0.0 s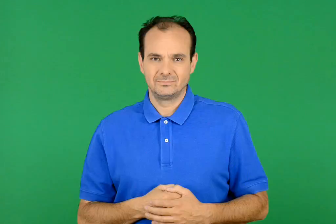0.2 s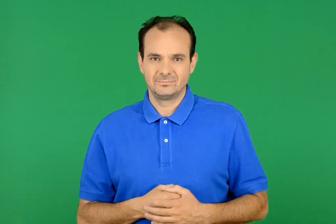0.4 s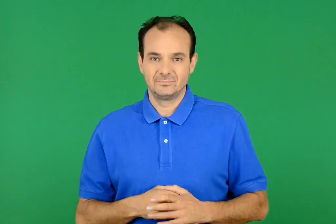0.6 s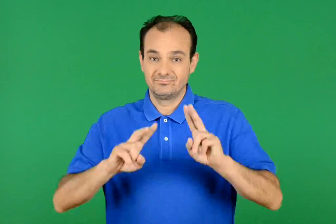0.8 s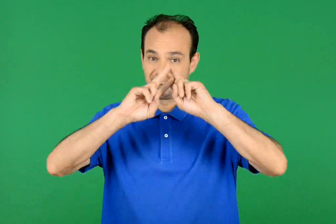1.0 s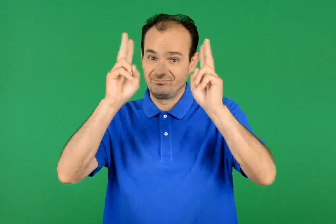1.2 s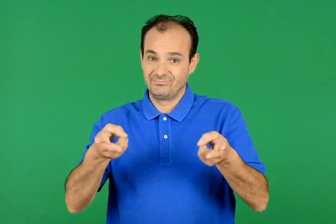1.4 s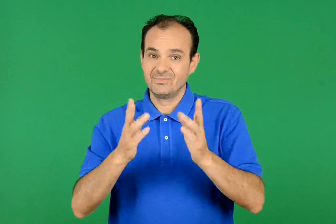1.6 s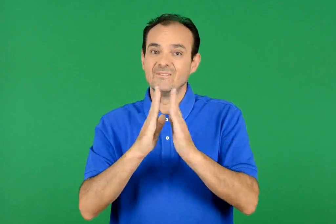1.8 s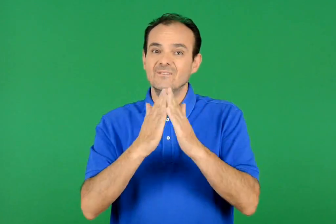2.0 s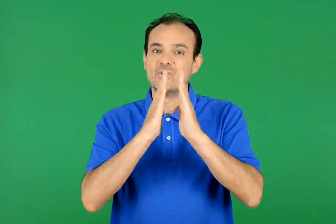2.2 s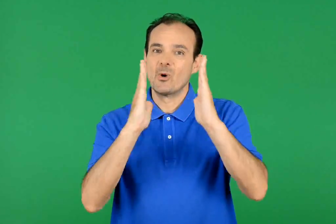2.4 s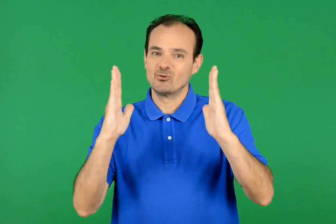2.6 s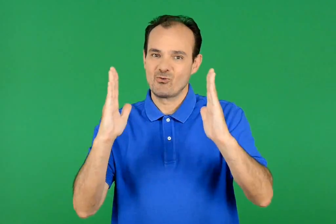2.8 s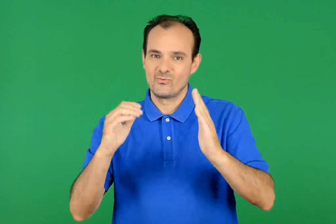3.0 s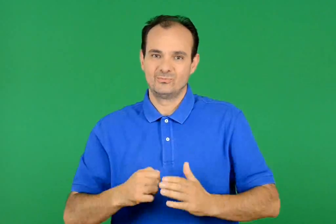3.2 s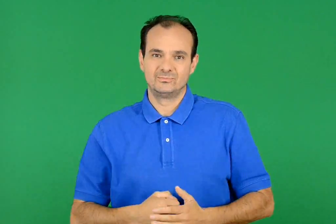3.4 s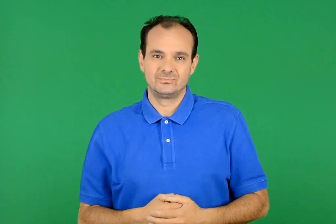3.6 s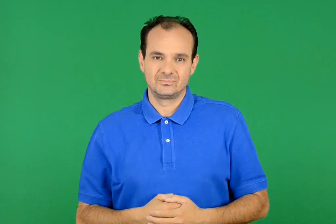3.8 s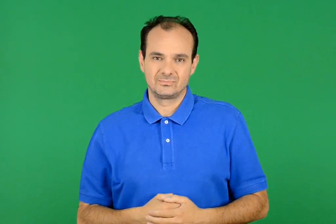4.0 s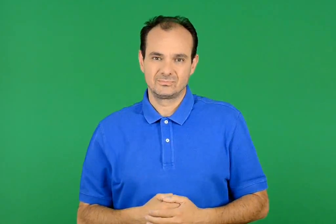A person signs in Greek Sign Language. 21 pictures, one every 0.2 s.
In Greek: βιβλιοπωλειο
